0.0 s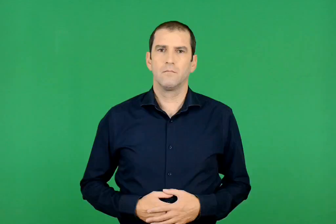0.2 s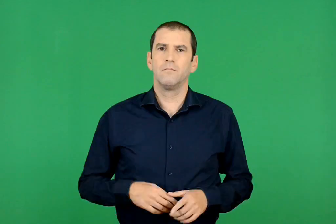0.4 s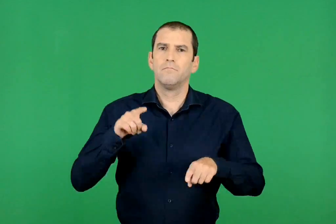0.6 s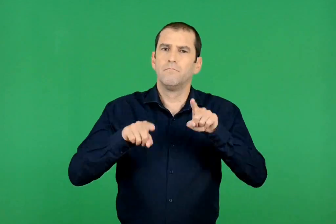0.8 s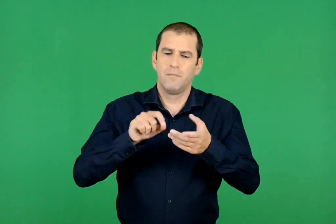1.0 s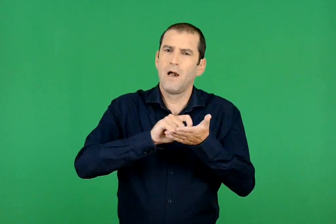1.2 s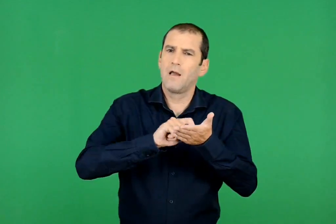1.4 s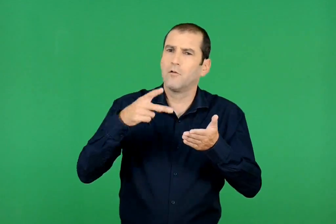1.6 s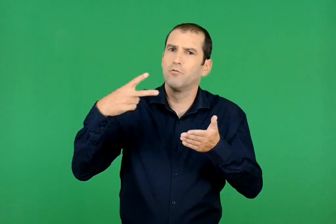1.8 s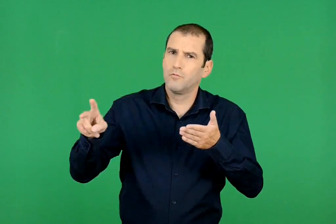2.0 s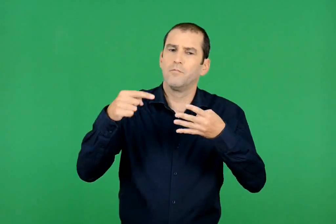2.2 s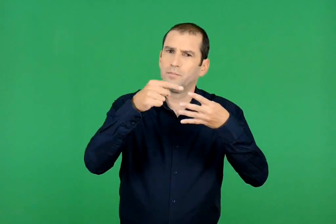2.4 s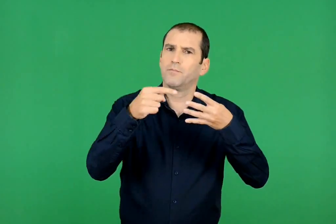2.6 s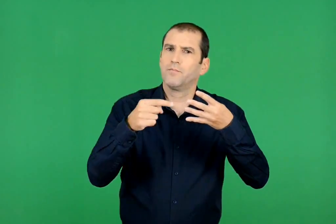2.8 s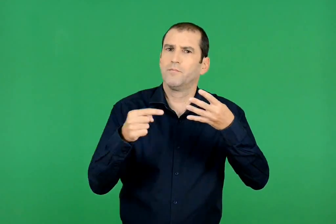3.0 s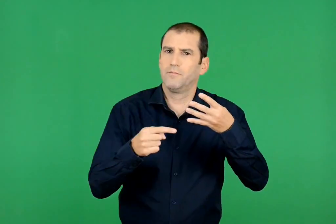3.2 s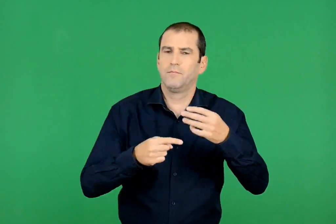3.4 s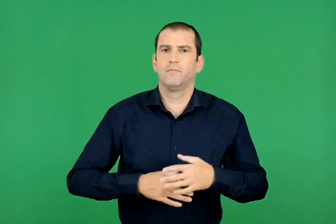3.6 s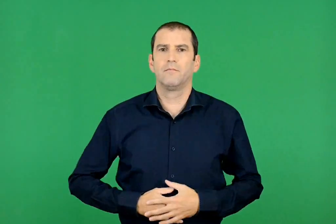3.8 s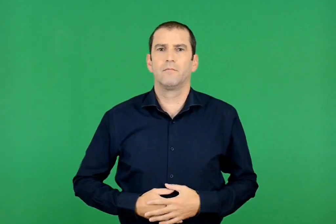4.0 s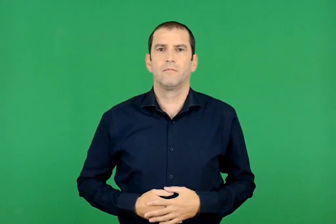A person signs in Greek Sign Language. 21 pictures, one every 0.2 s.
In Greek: μερικά έργα του είναι
